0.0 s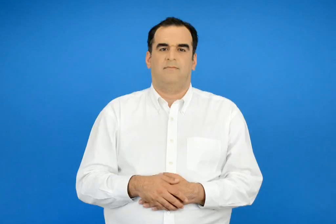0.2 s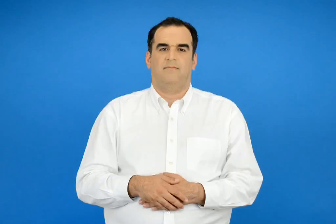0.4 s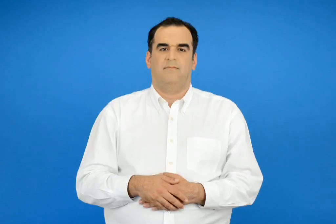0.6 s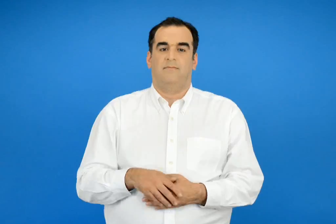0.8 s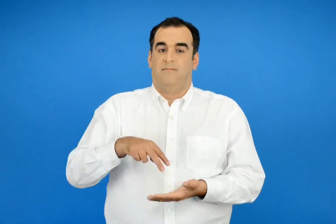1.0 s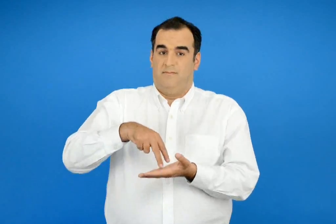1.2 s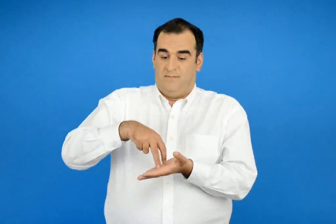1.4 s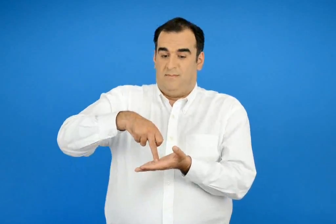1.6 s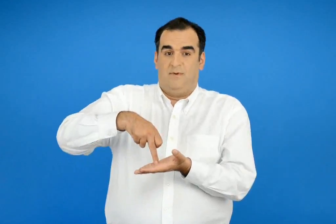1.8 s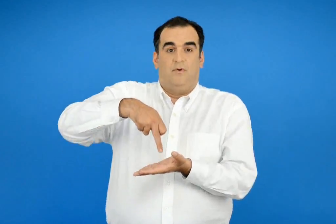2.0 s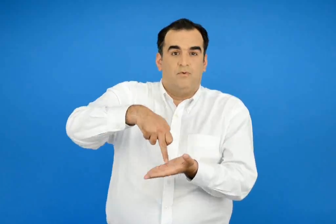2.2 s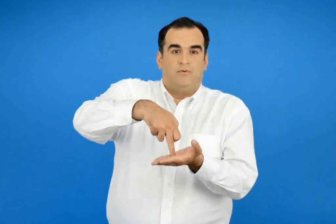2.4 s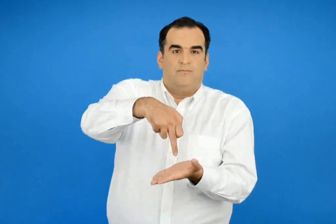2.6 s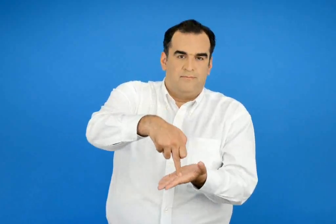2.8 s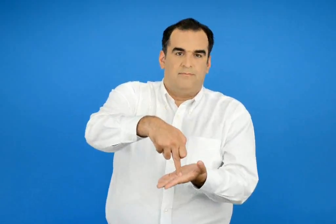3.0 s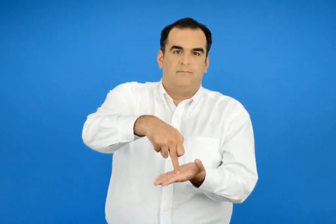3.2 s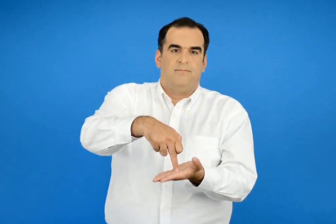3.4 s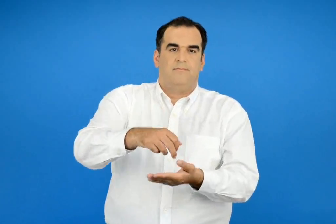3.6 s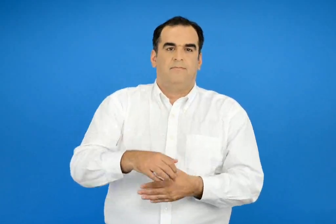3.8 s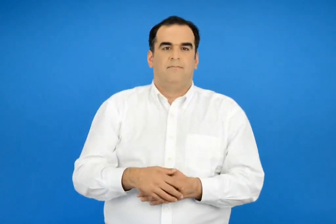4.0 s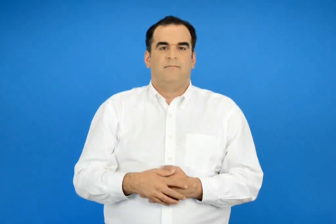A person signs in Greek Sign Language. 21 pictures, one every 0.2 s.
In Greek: κουτσό
